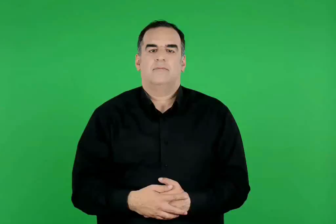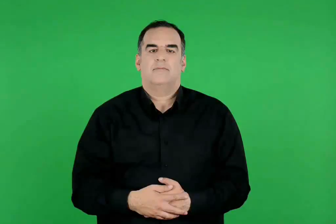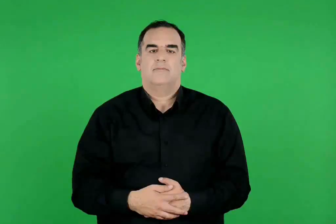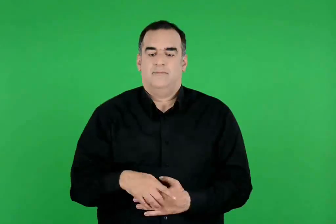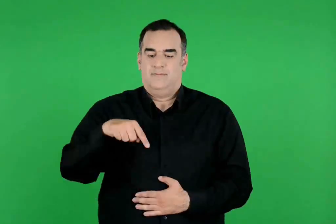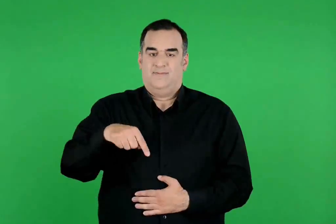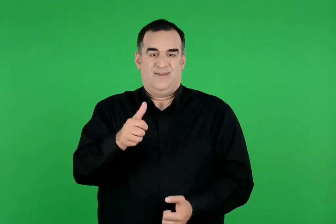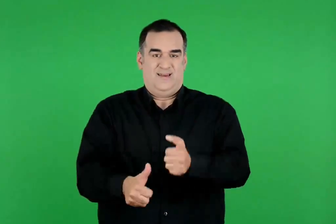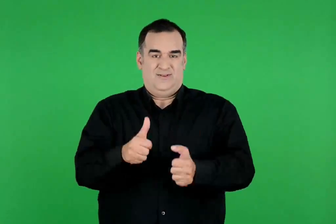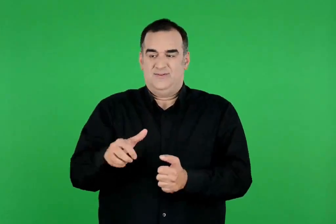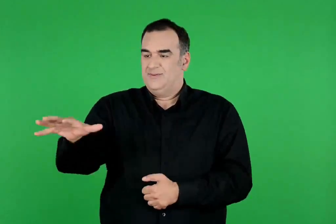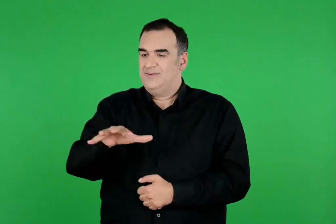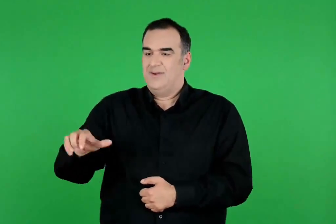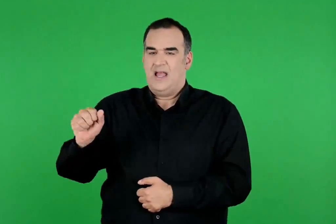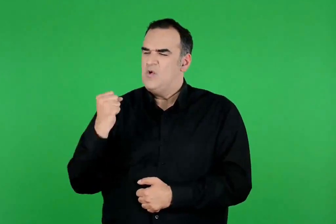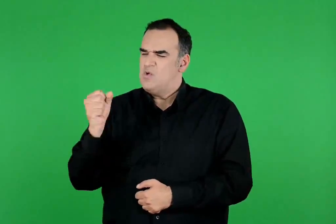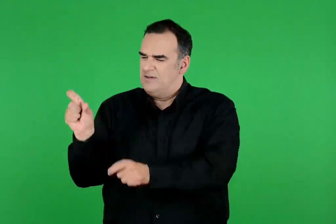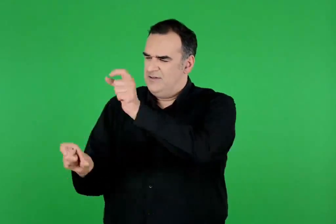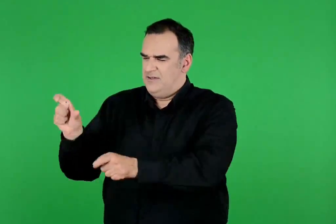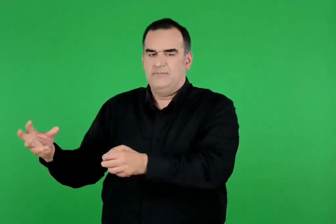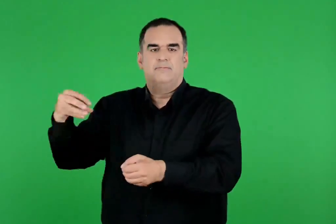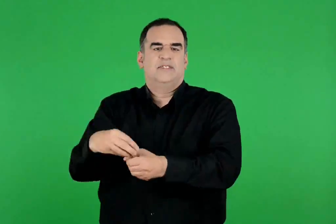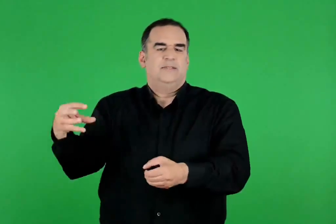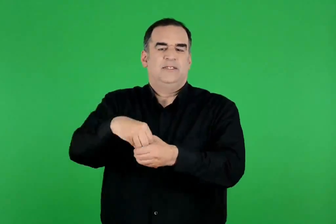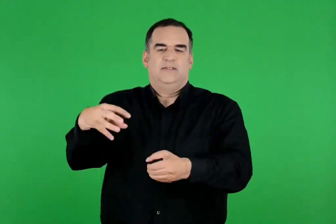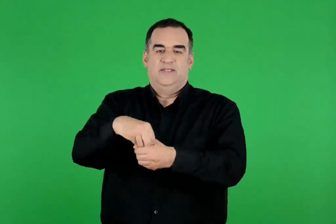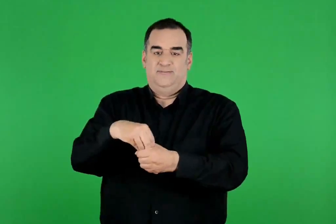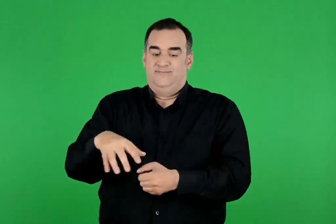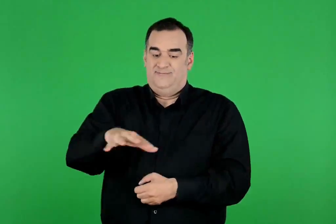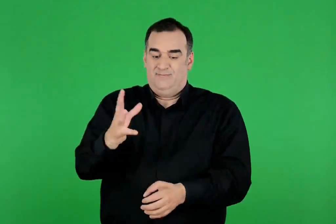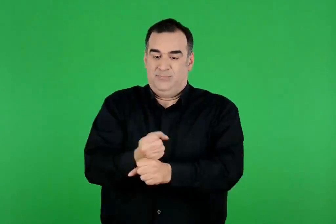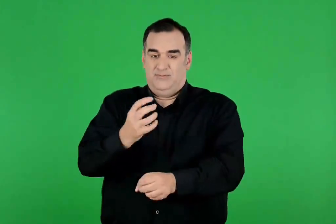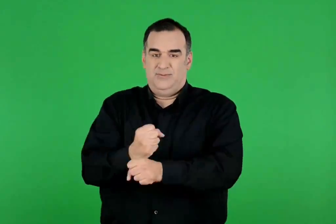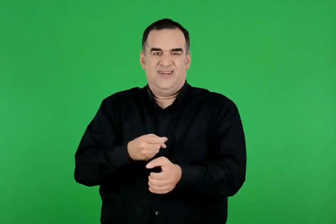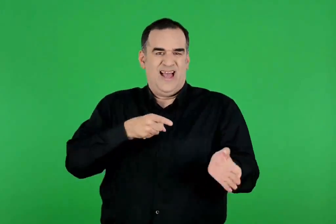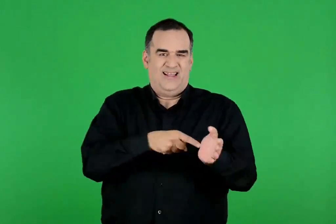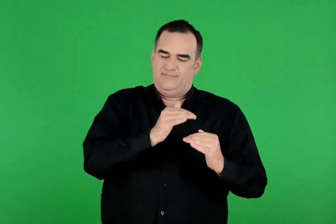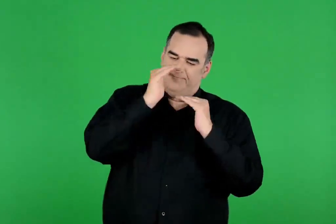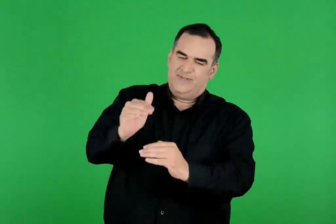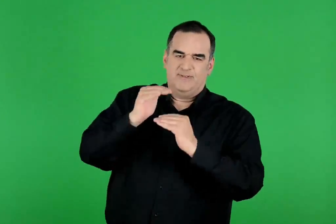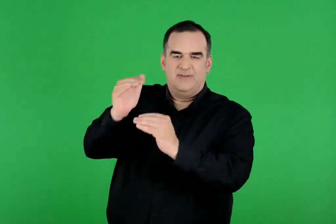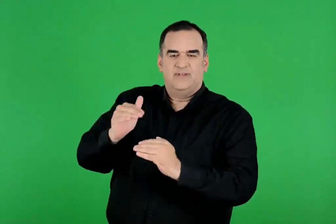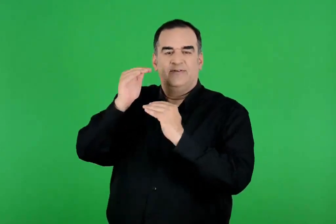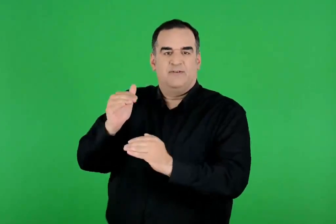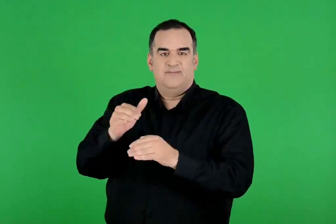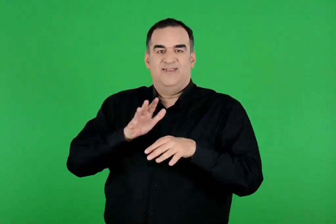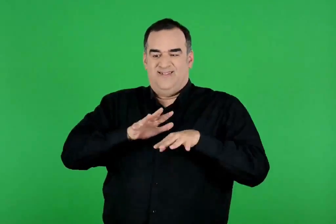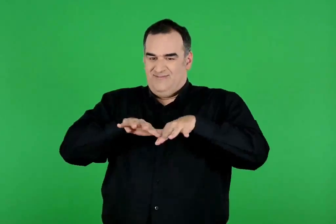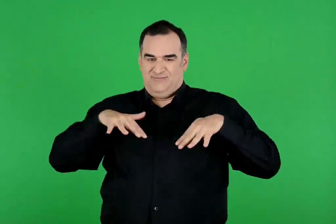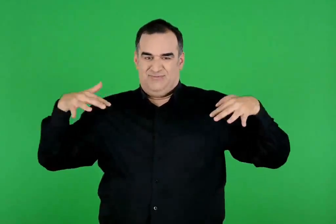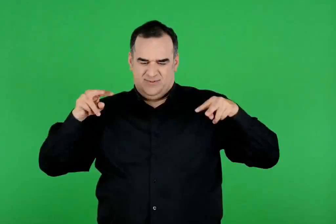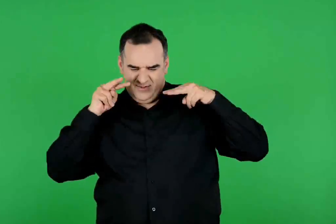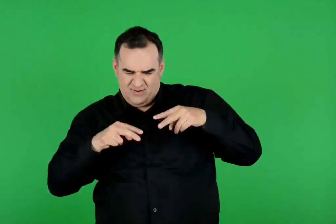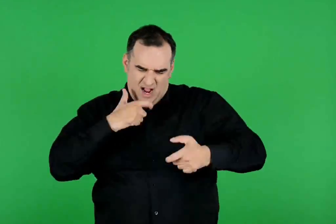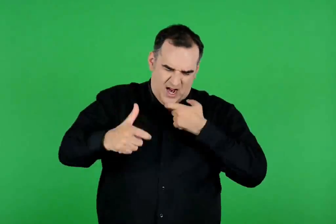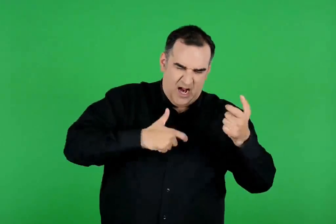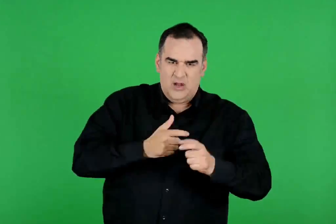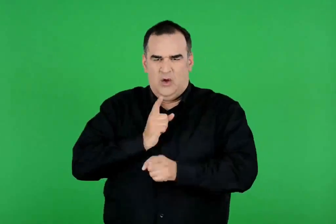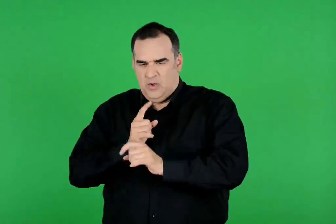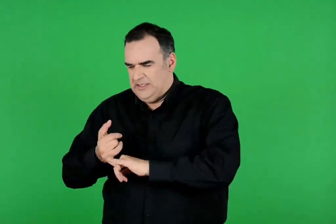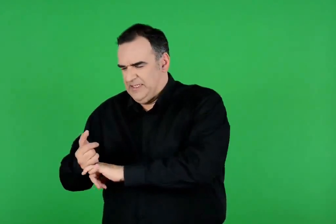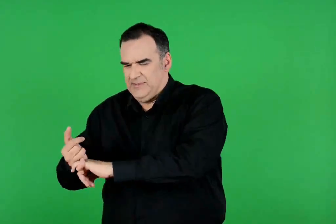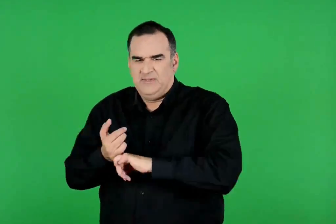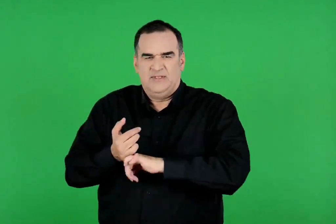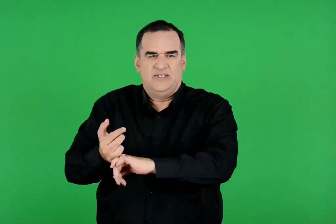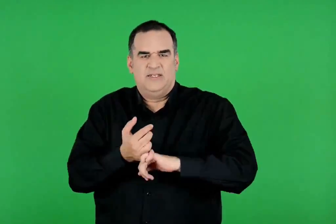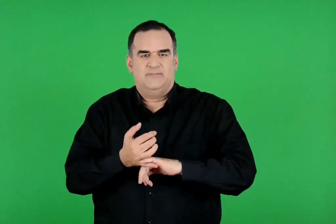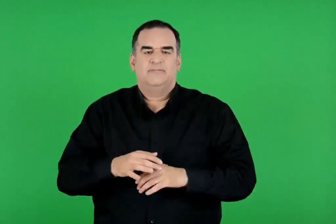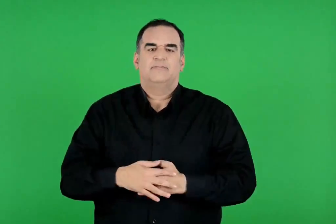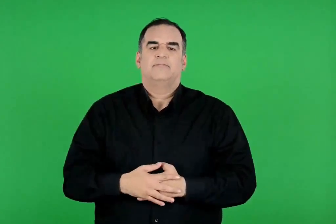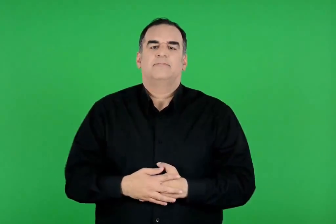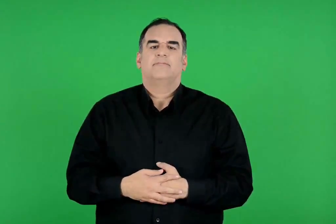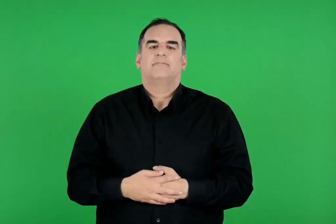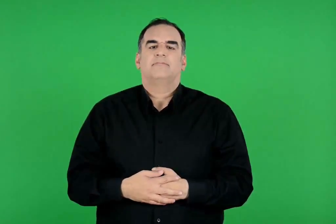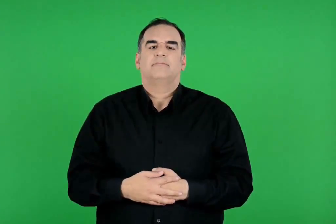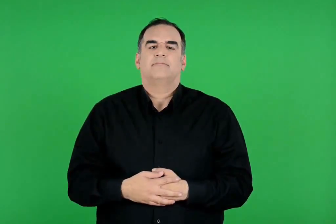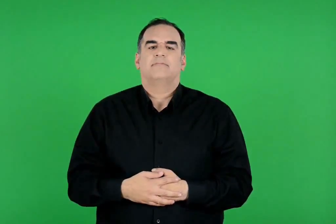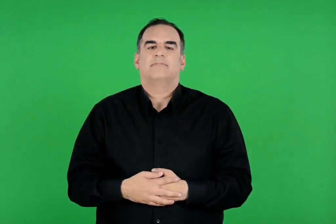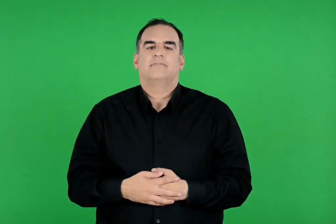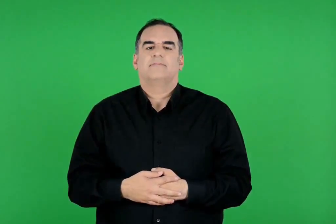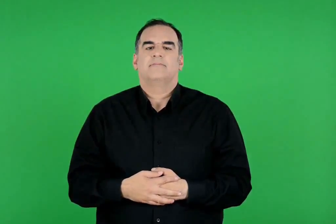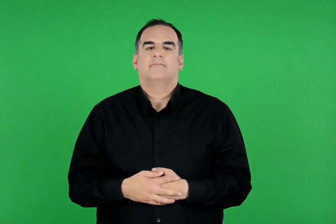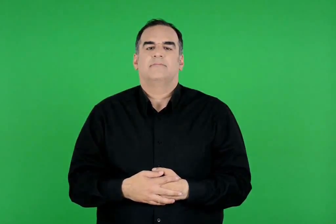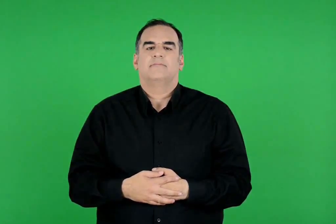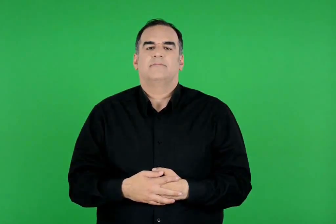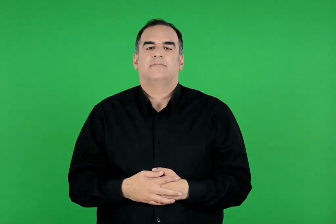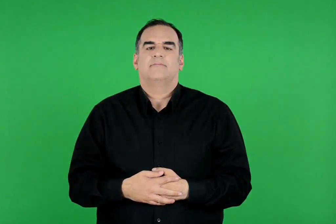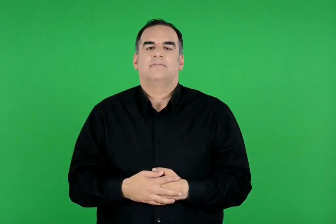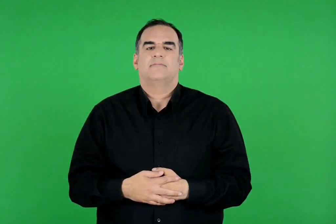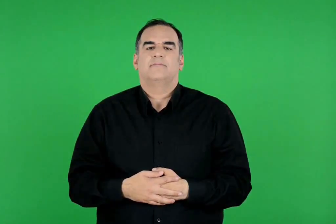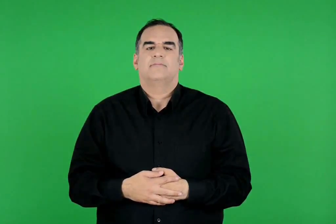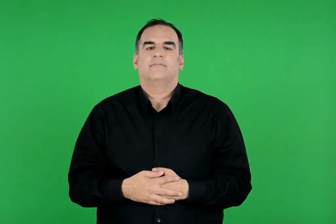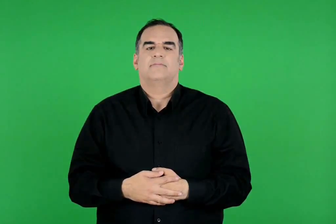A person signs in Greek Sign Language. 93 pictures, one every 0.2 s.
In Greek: στους αγώνες πήραν μέρος όλα τα παλικάρια των αχαιών και κέρδισαν σπουδαία βραβεία από τα χέρια του αχιλλέα. οι θεατές συμμετέχουν φωνάζοντας και βάζοντας στοιχήματα
